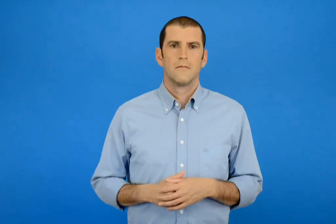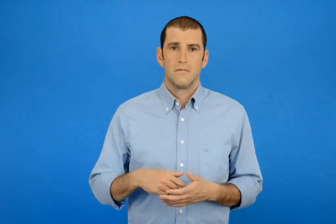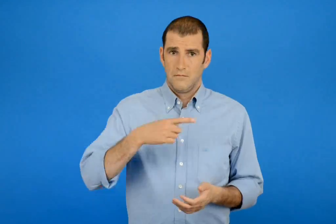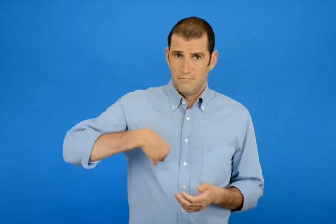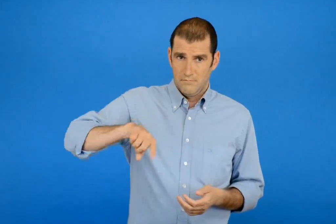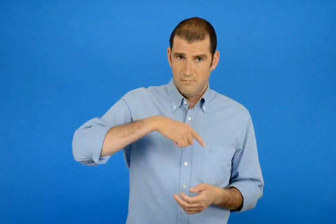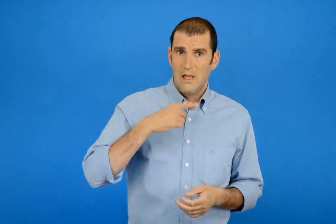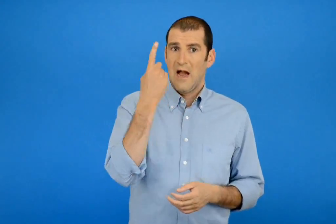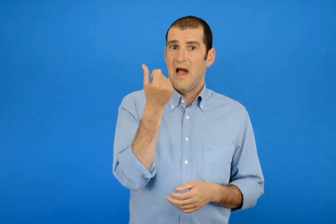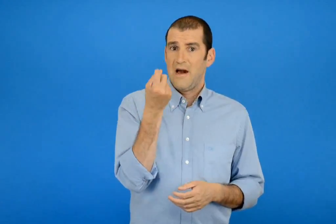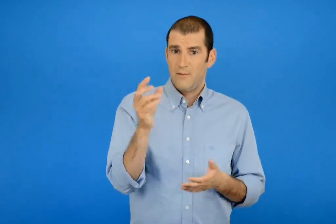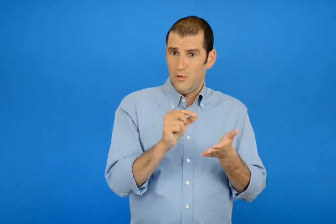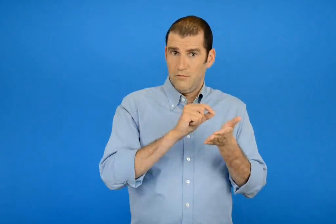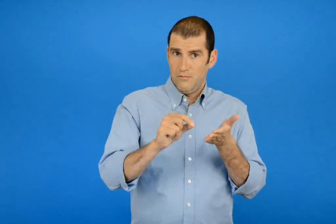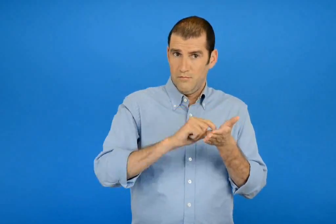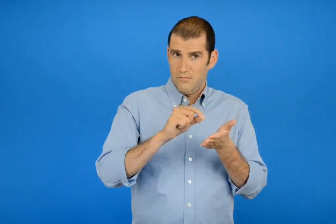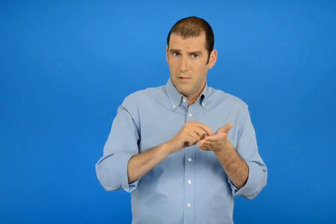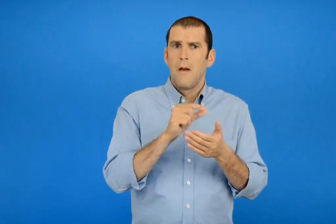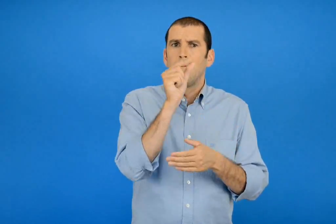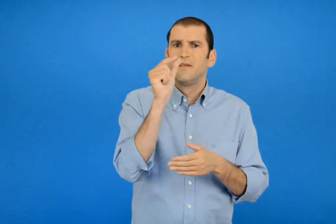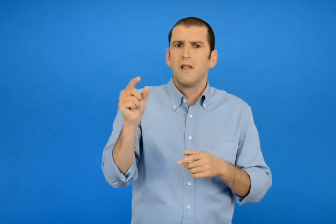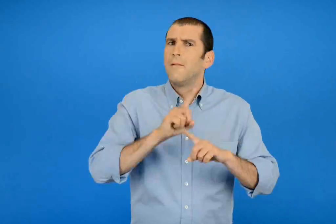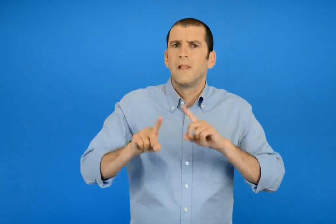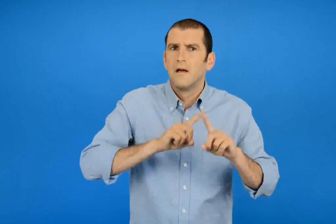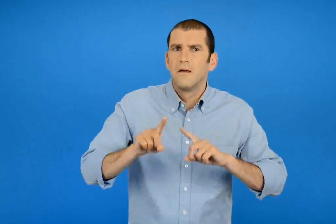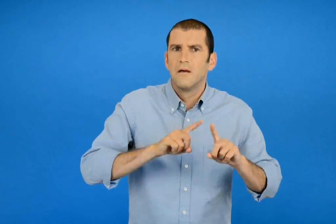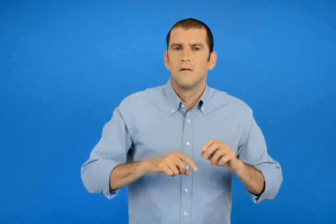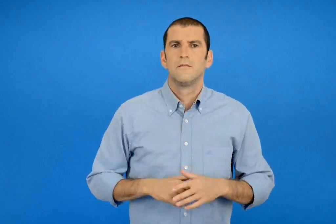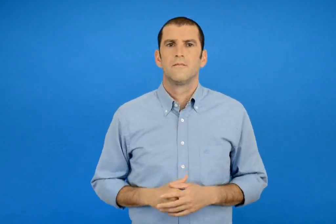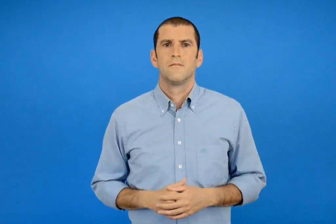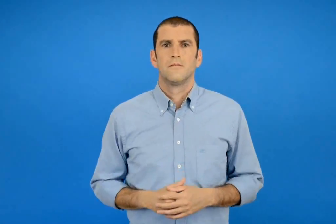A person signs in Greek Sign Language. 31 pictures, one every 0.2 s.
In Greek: ποιά είναι τα ψηφιά που χρησιμοποιούμε για να γράψουμε έναν αριθμό ;
